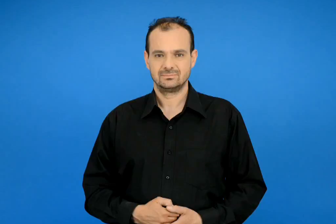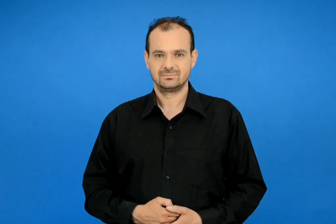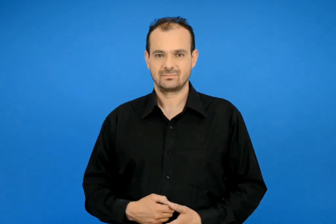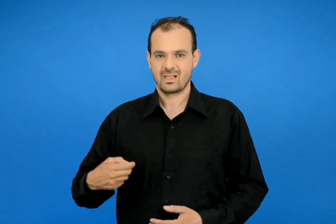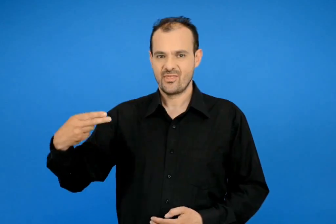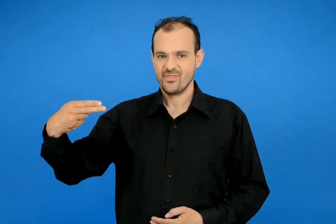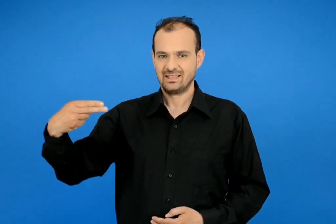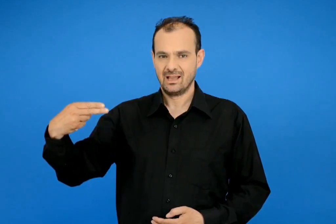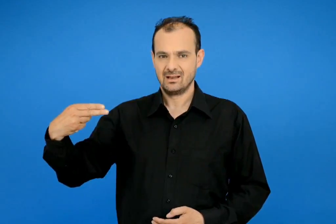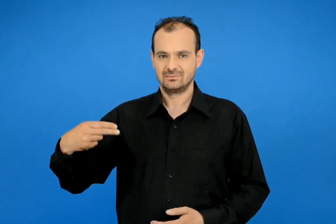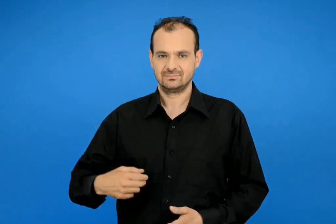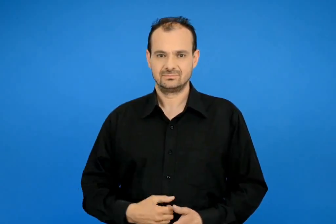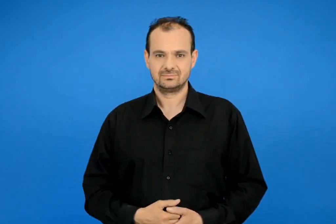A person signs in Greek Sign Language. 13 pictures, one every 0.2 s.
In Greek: θήτα
